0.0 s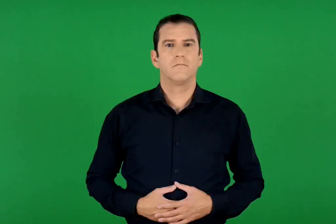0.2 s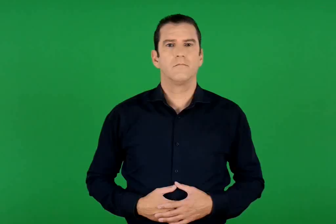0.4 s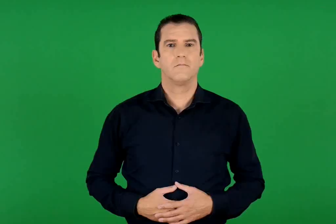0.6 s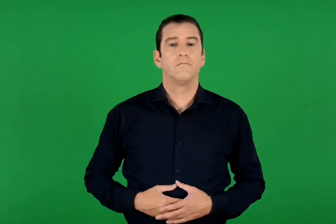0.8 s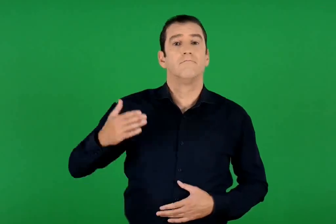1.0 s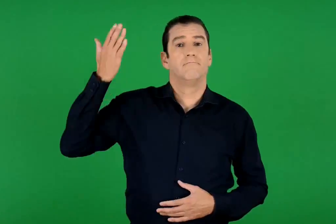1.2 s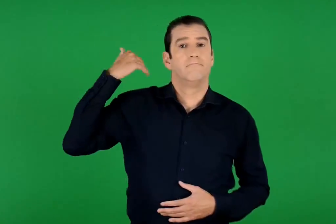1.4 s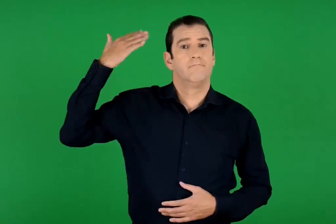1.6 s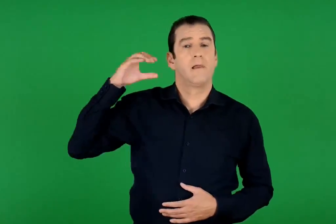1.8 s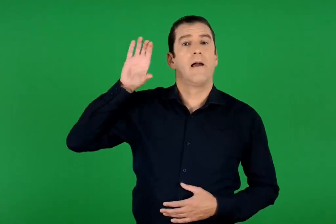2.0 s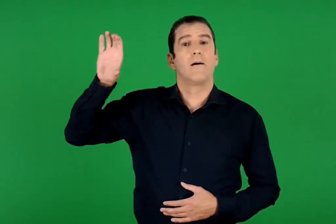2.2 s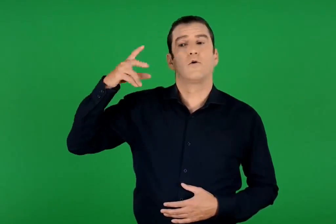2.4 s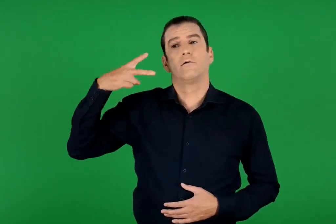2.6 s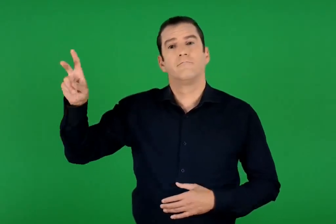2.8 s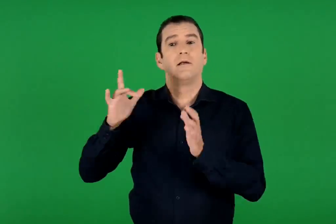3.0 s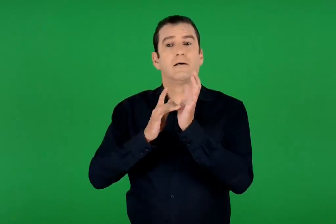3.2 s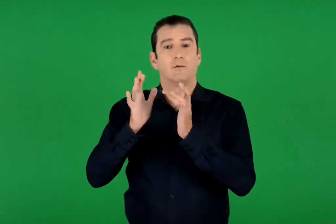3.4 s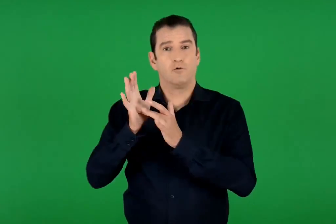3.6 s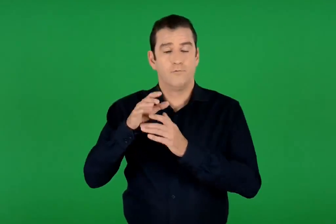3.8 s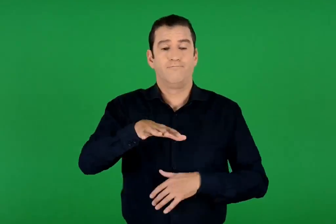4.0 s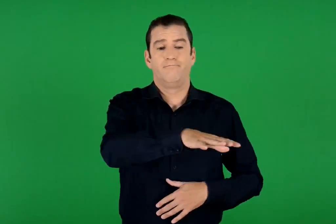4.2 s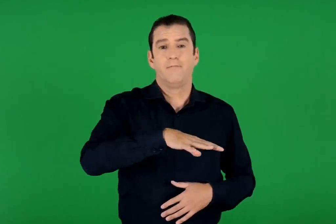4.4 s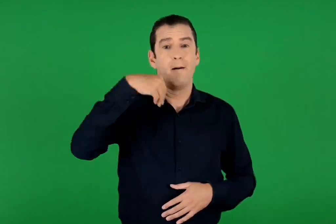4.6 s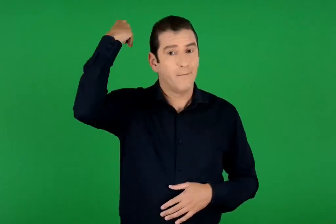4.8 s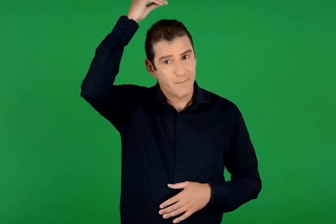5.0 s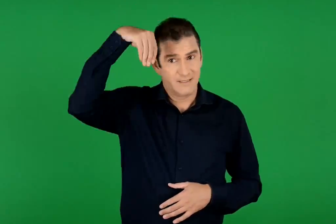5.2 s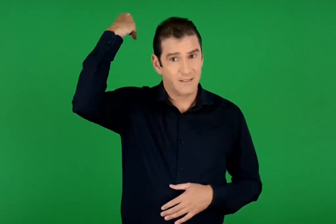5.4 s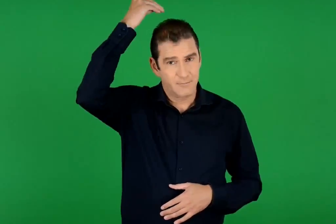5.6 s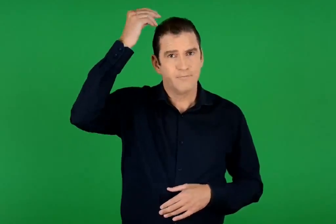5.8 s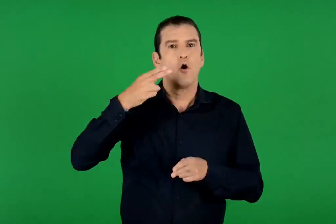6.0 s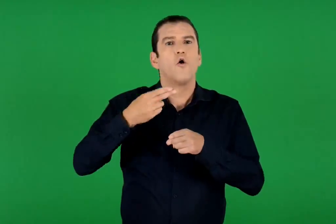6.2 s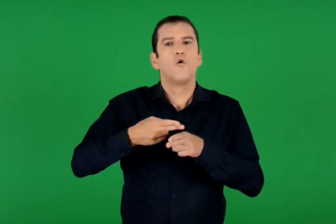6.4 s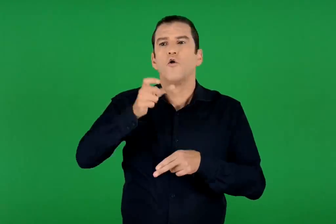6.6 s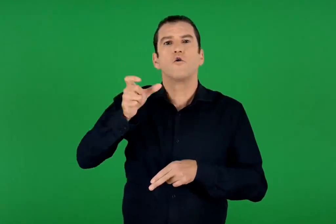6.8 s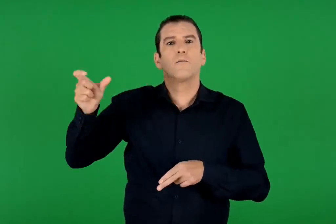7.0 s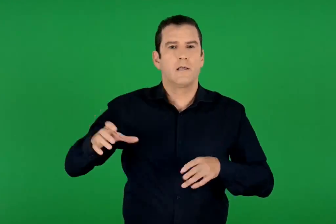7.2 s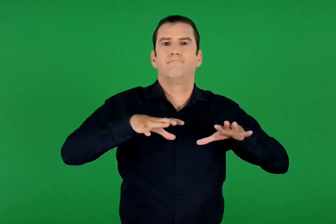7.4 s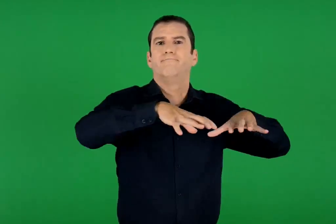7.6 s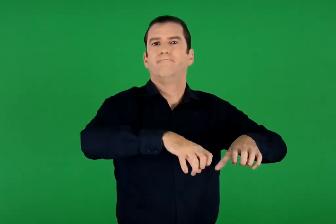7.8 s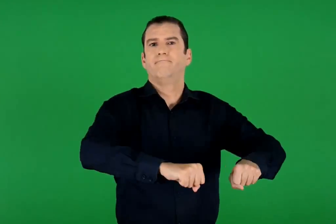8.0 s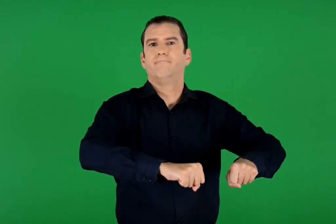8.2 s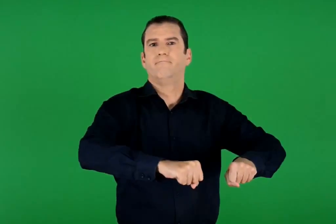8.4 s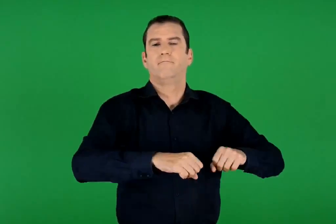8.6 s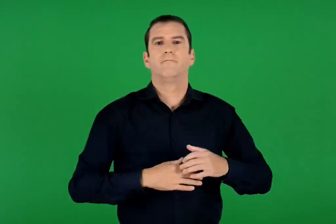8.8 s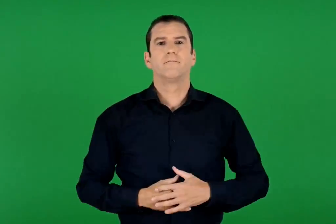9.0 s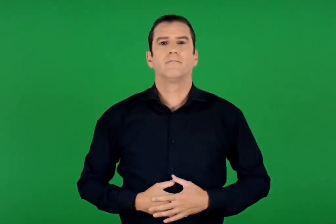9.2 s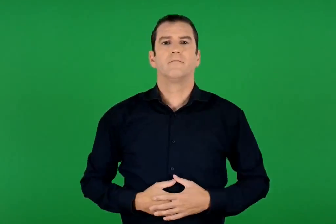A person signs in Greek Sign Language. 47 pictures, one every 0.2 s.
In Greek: στην εποχή του χριστού η παλαιστίνη βρισκόταν κάτω από την κυριαρχία των ρωμαίων
